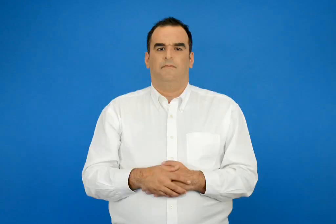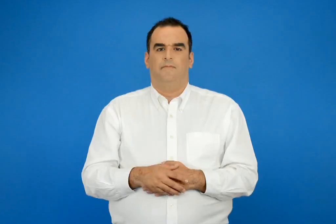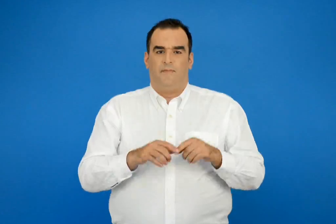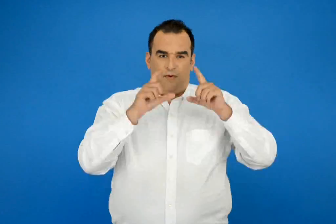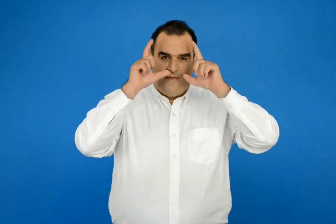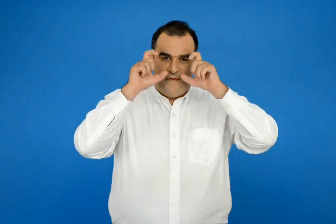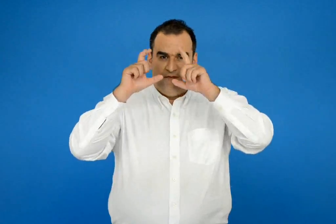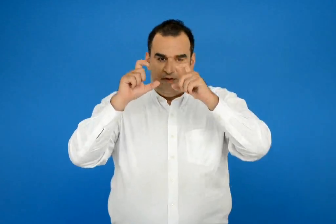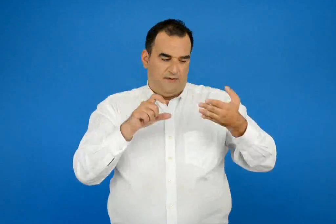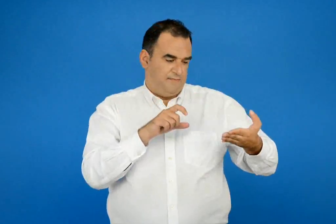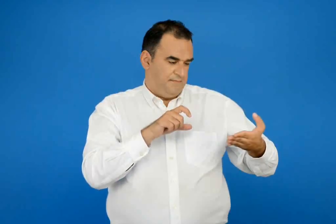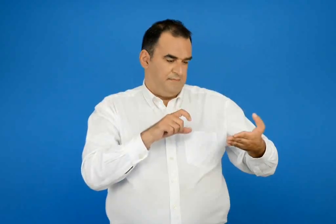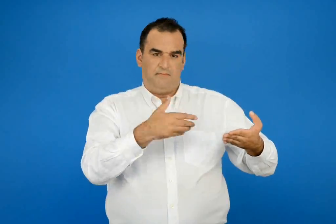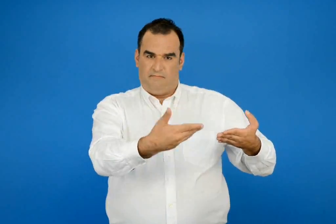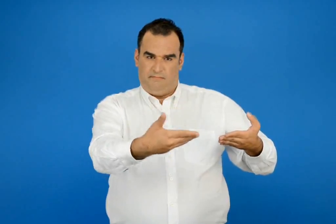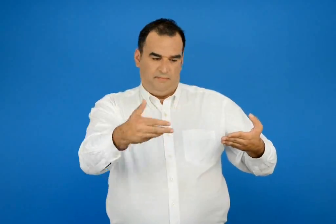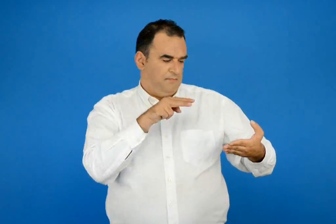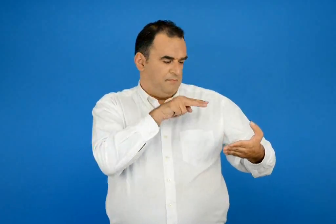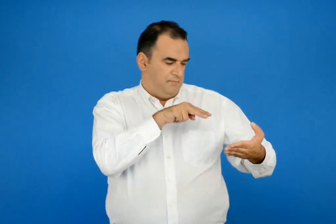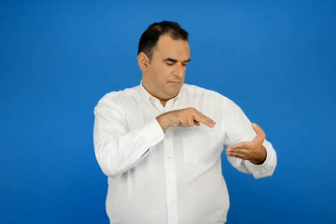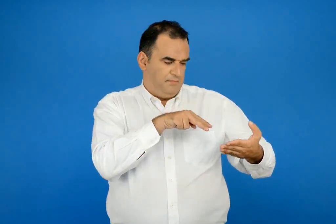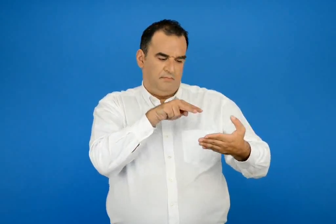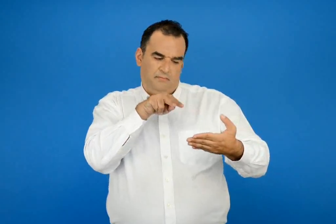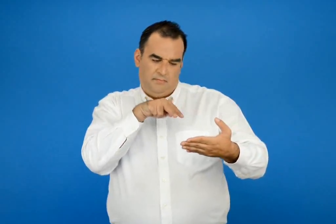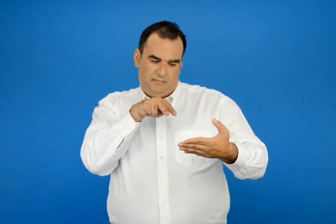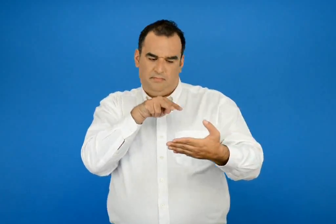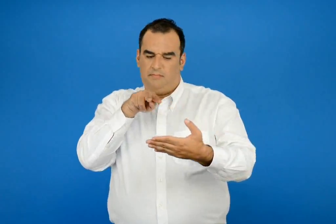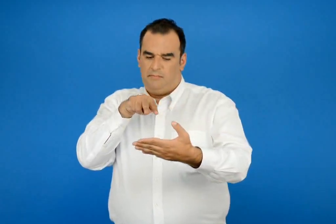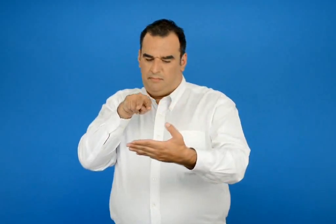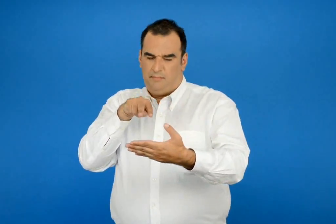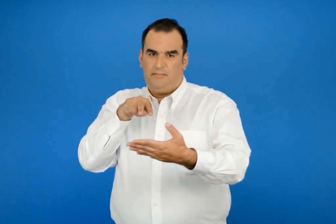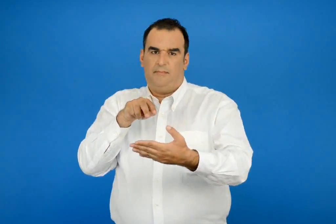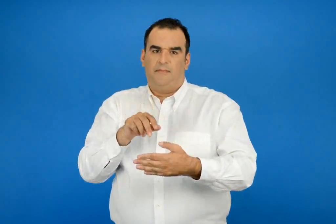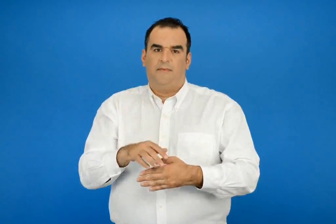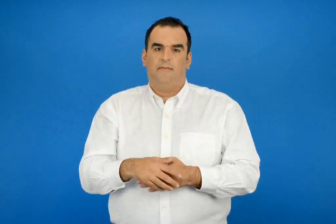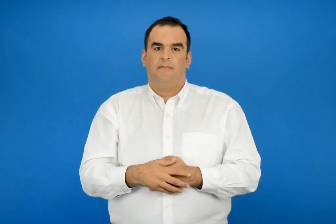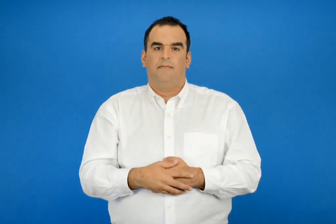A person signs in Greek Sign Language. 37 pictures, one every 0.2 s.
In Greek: είστε μες στην καλή χαρά
